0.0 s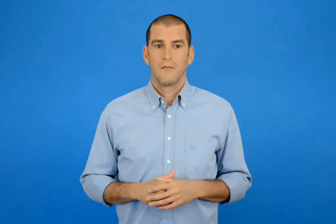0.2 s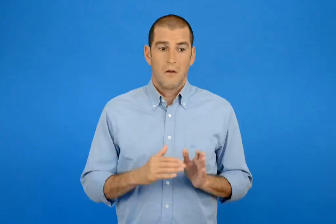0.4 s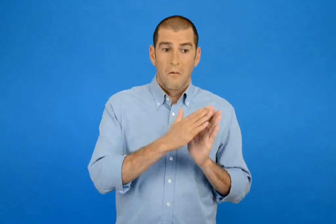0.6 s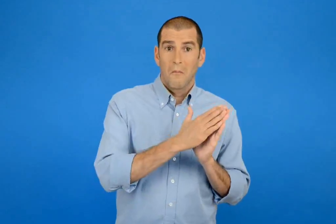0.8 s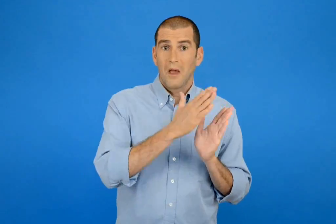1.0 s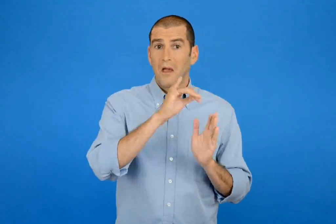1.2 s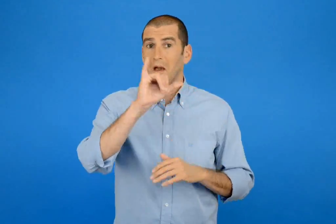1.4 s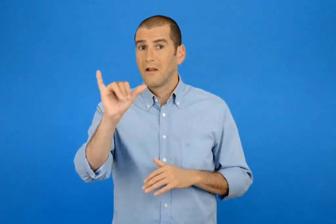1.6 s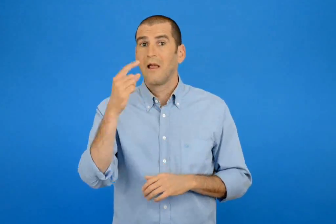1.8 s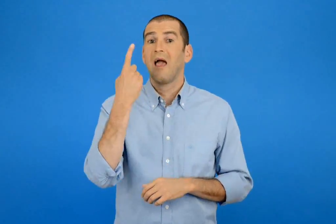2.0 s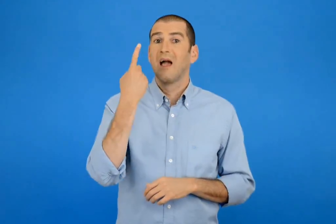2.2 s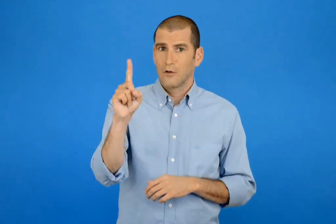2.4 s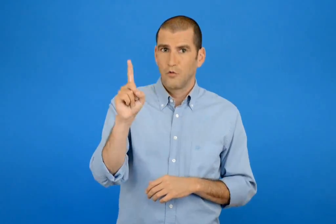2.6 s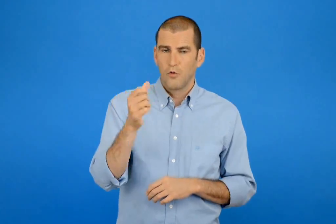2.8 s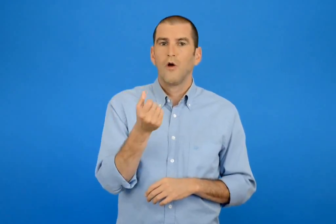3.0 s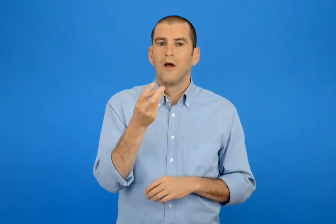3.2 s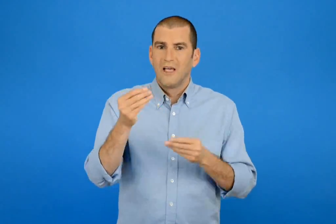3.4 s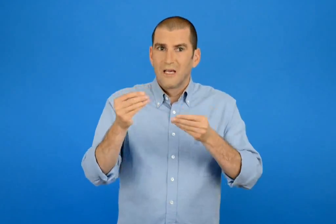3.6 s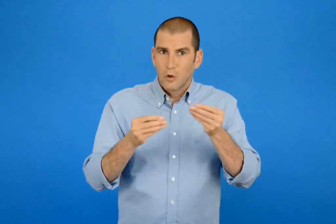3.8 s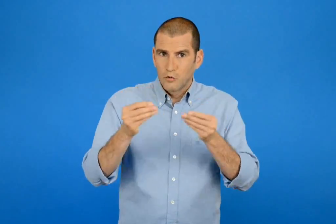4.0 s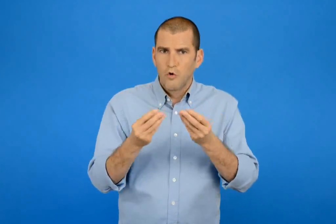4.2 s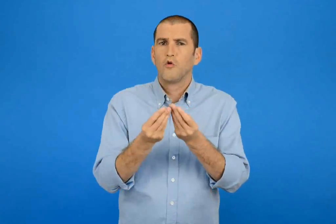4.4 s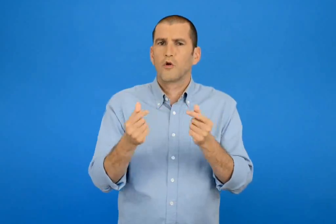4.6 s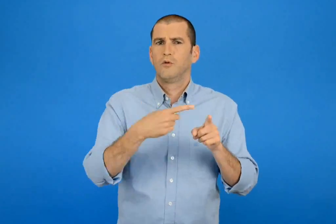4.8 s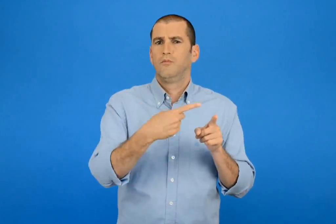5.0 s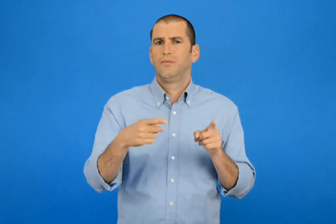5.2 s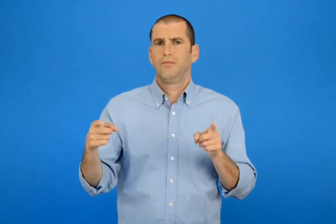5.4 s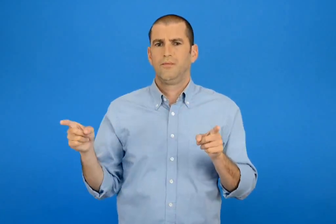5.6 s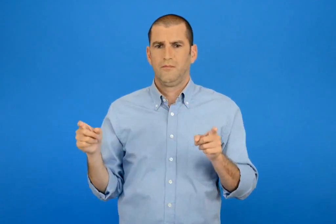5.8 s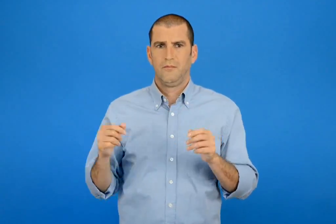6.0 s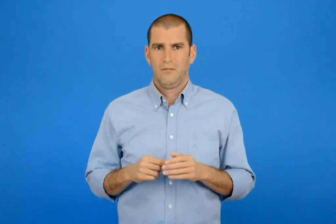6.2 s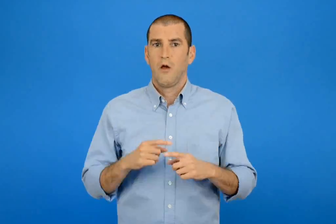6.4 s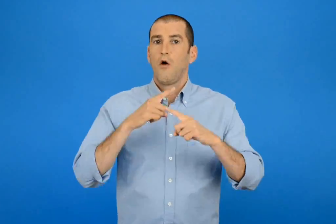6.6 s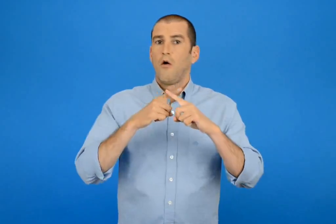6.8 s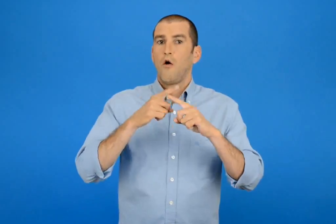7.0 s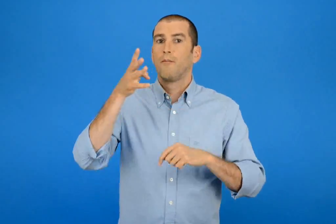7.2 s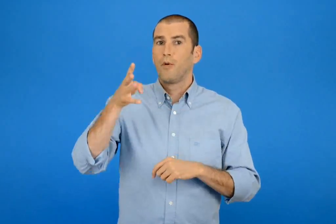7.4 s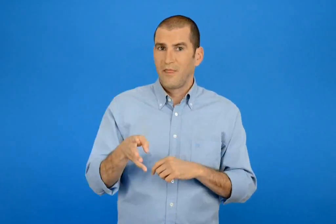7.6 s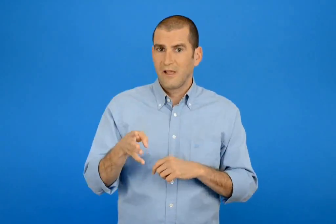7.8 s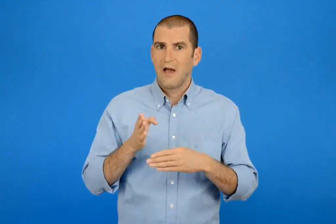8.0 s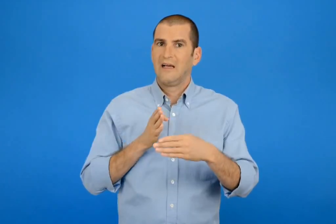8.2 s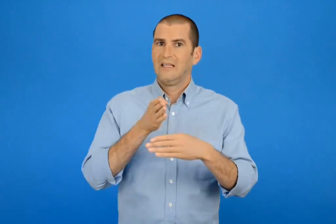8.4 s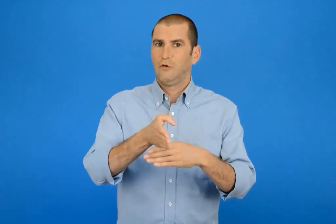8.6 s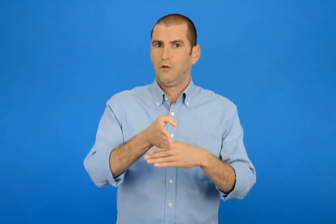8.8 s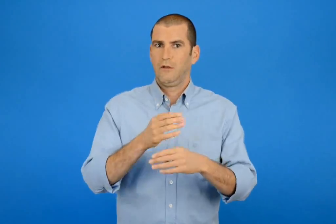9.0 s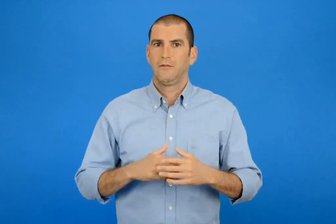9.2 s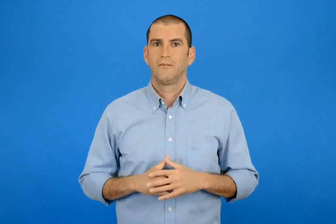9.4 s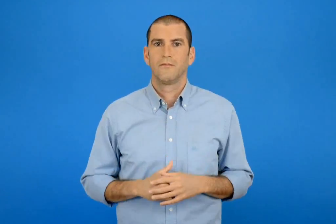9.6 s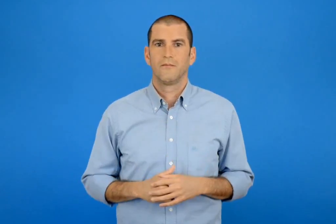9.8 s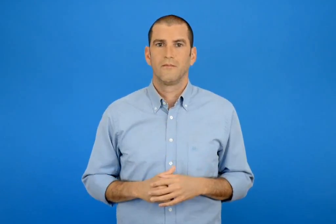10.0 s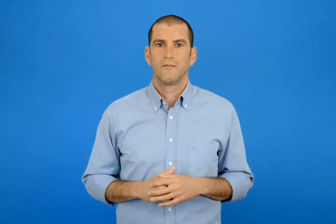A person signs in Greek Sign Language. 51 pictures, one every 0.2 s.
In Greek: υπολογίζω με πολλούς τρόπους μέχρι το 100 εισαγωγή στην προπαίδεια
